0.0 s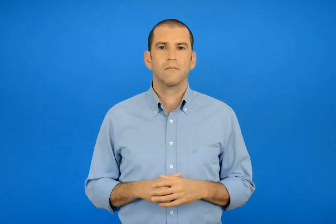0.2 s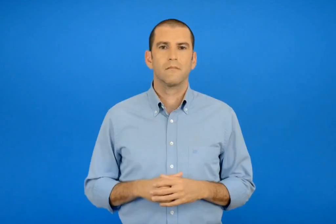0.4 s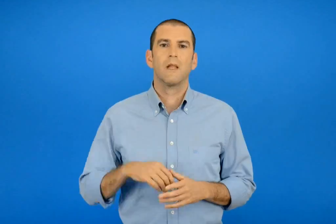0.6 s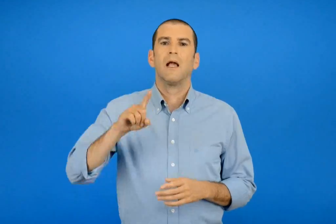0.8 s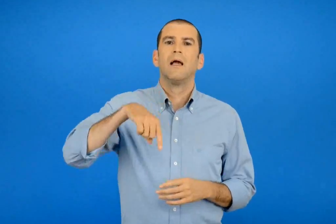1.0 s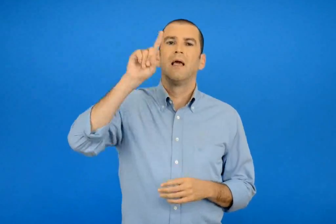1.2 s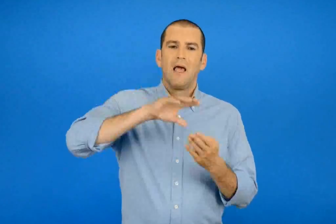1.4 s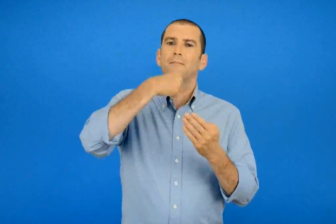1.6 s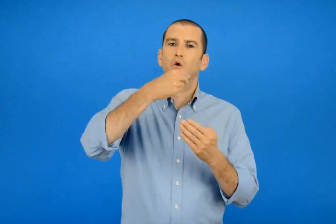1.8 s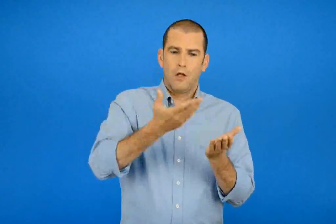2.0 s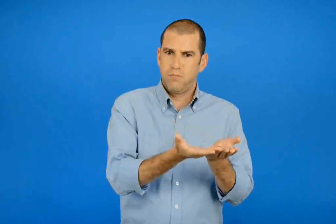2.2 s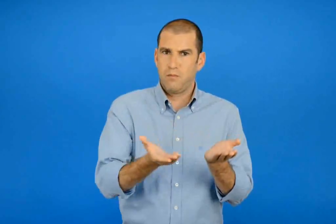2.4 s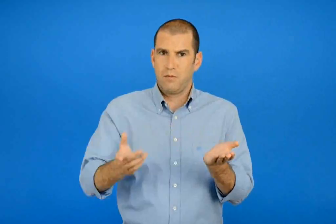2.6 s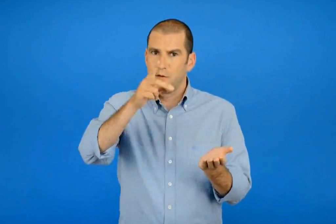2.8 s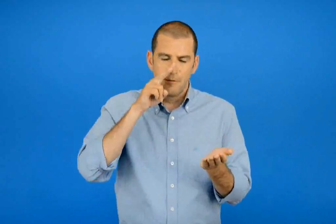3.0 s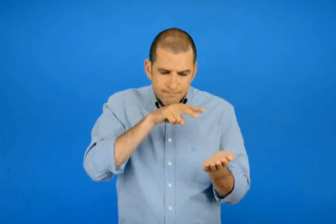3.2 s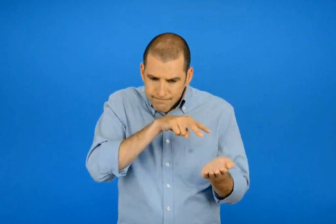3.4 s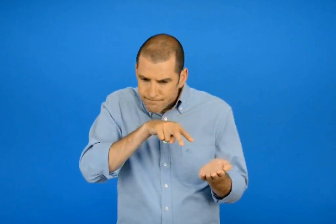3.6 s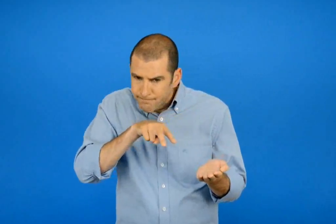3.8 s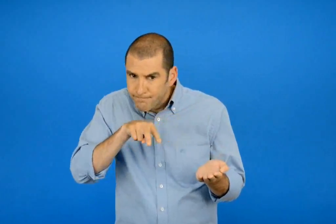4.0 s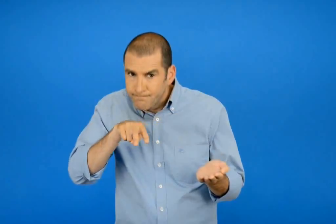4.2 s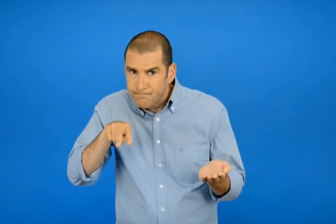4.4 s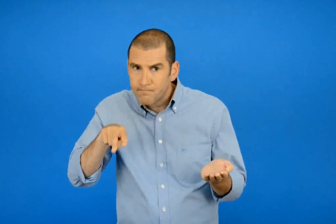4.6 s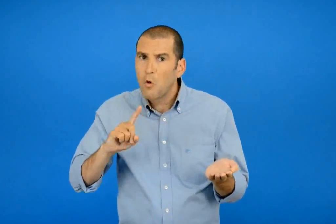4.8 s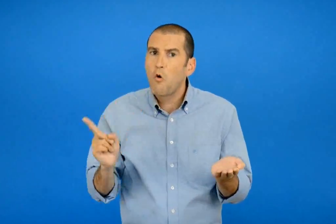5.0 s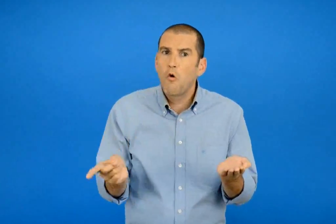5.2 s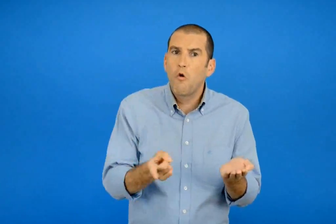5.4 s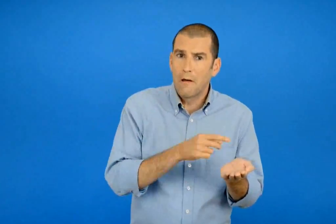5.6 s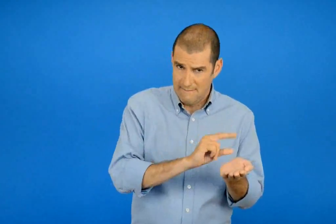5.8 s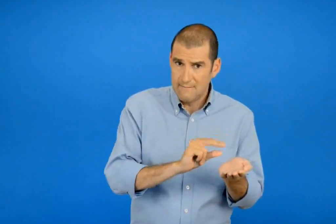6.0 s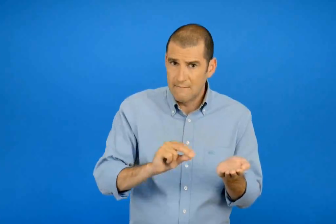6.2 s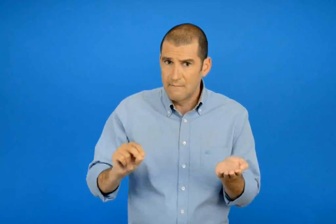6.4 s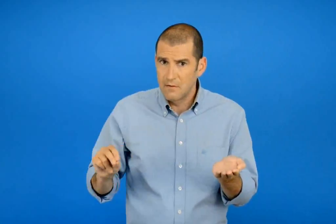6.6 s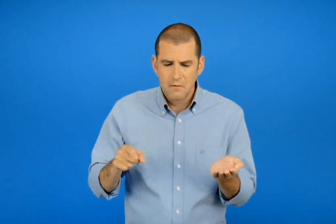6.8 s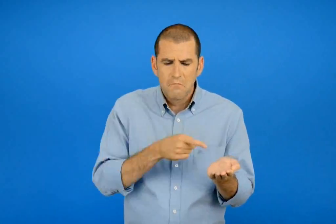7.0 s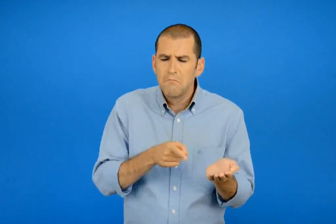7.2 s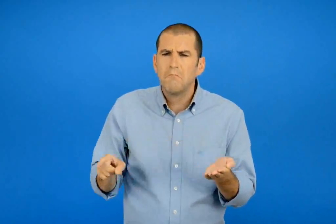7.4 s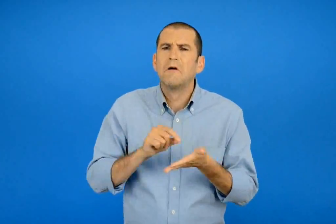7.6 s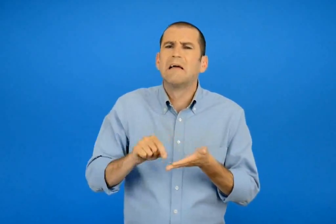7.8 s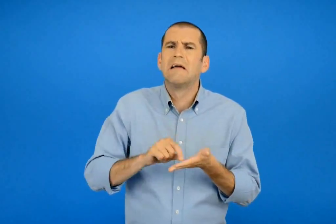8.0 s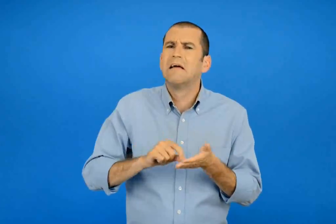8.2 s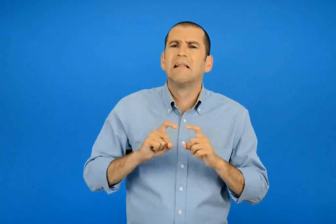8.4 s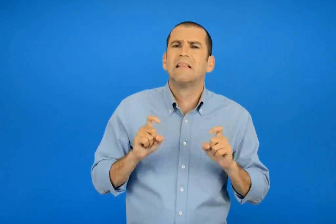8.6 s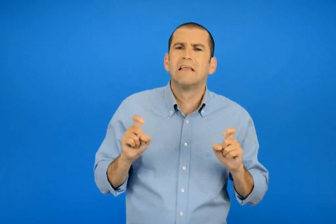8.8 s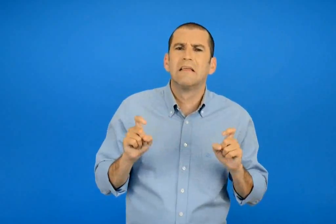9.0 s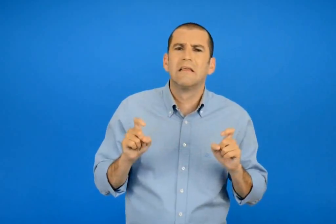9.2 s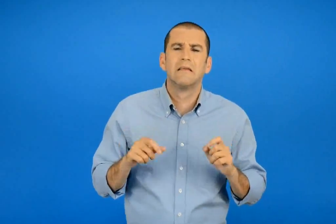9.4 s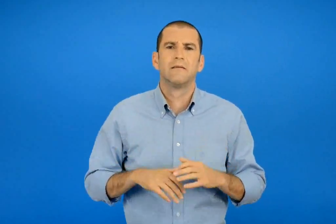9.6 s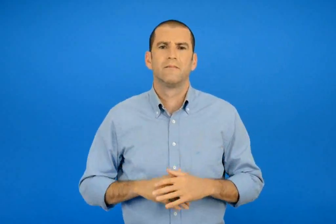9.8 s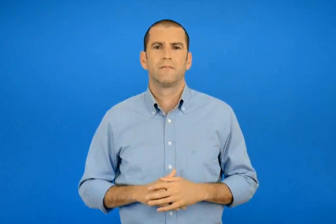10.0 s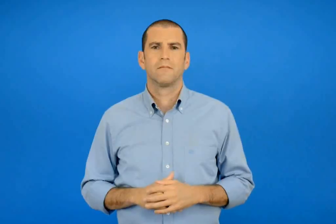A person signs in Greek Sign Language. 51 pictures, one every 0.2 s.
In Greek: παρατήρησε τα ημερολόγια είναι όλα ιδιά ; τι γράφουν ;
